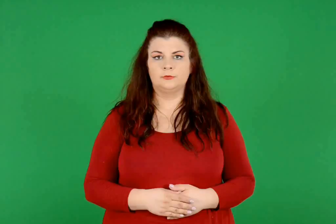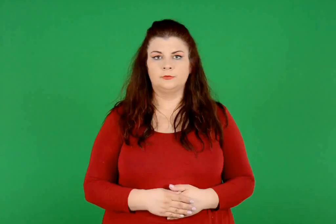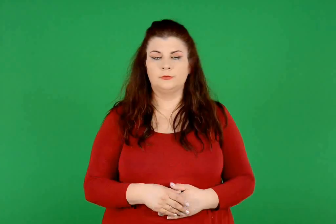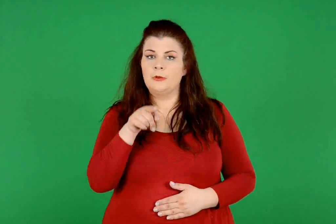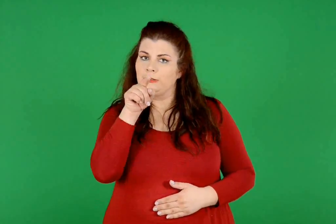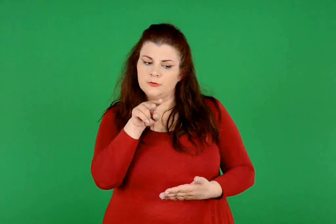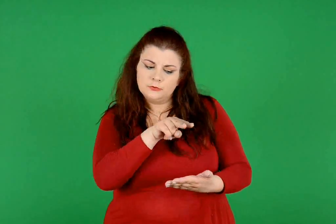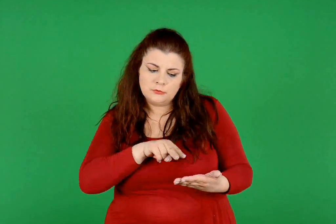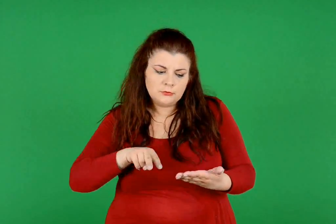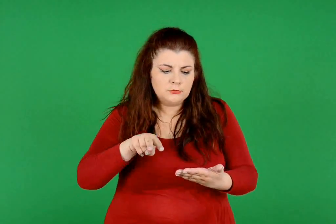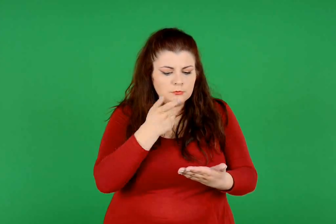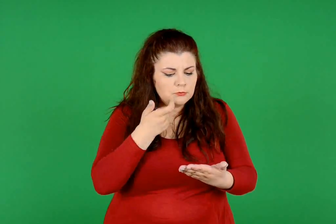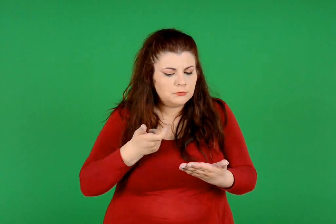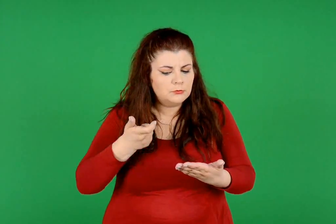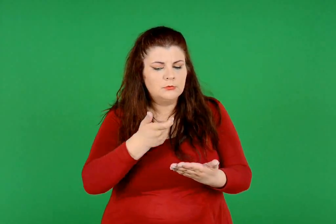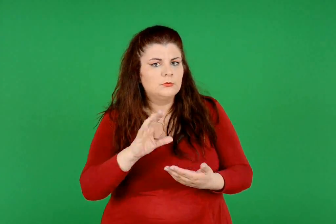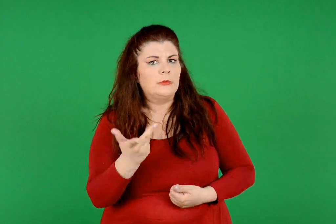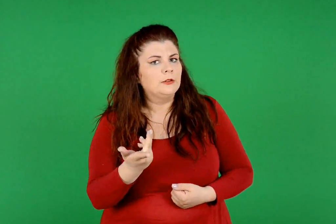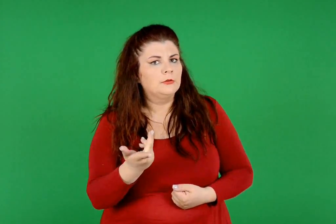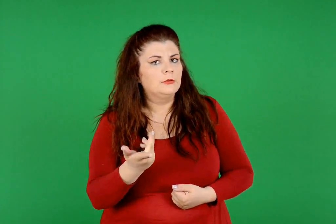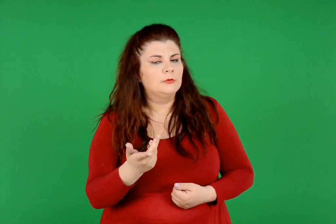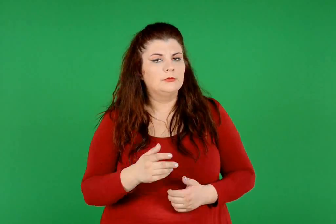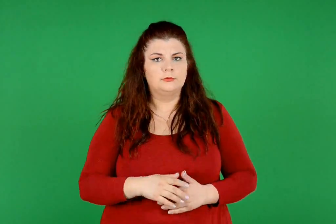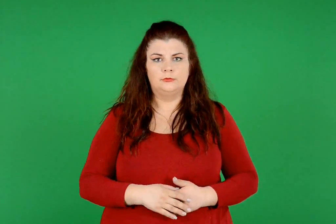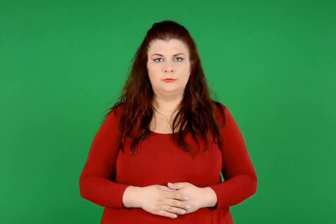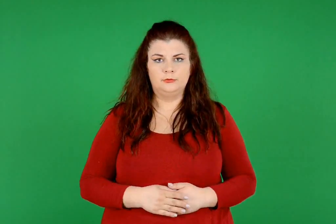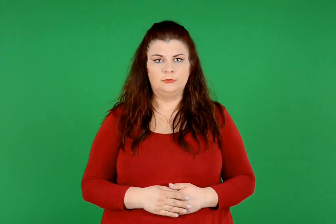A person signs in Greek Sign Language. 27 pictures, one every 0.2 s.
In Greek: τι παρατηρείς ;
